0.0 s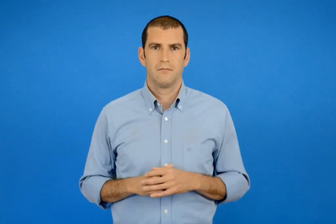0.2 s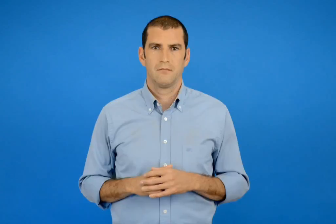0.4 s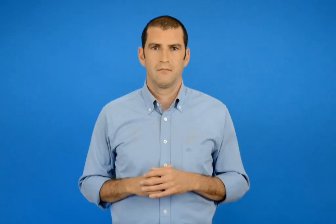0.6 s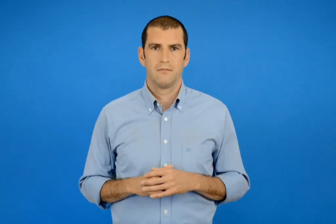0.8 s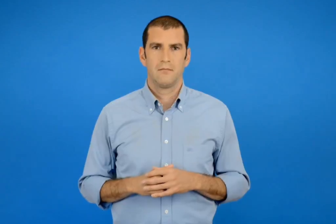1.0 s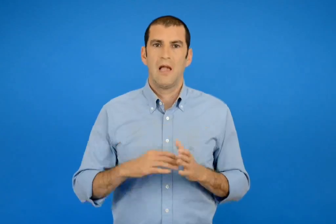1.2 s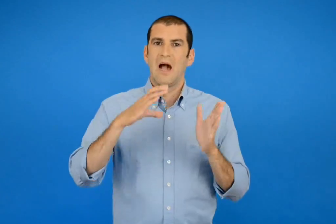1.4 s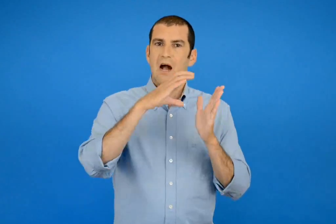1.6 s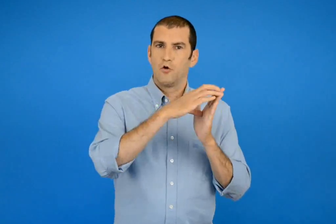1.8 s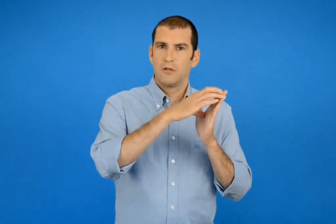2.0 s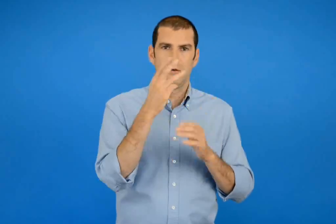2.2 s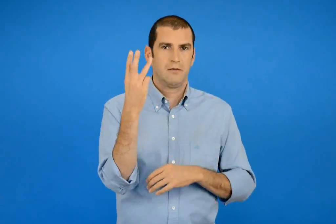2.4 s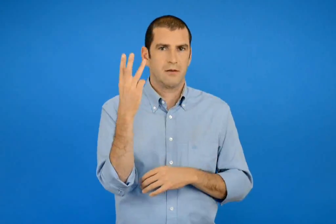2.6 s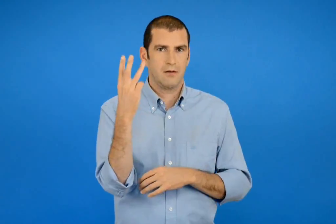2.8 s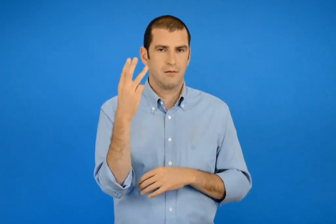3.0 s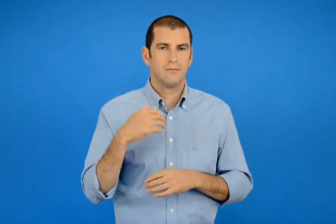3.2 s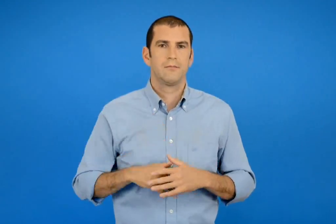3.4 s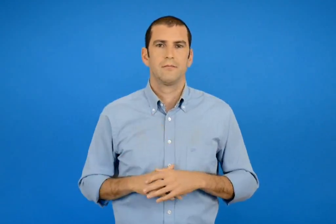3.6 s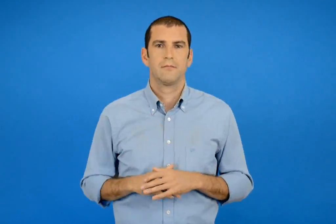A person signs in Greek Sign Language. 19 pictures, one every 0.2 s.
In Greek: ενότητα 3
